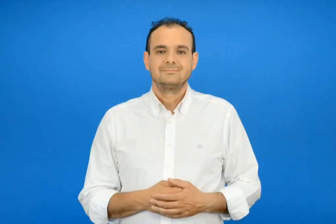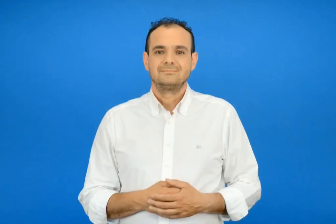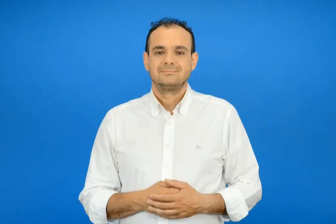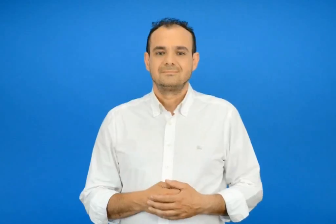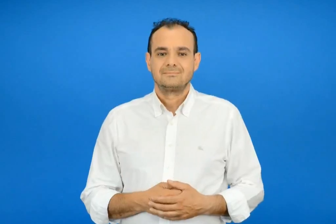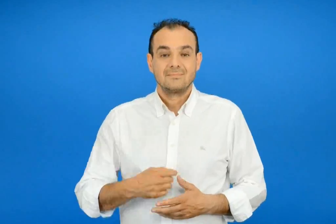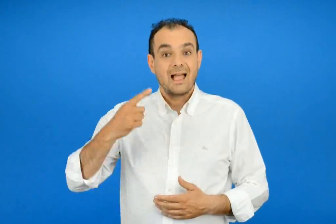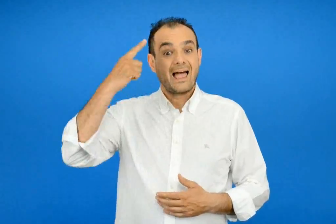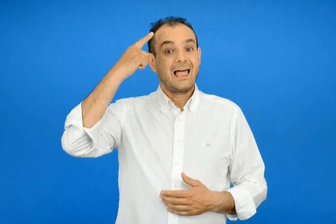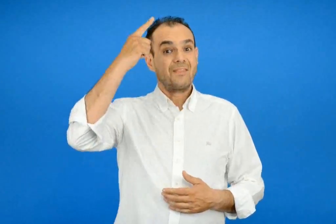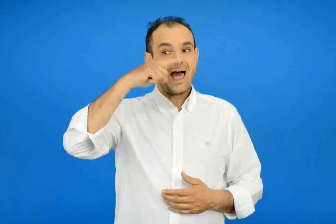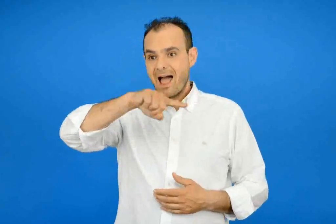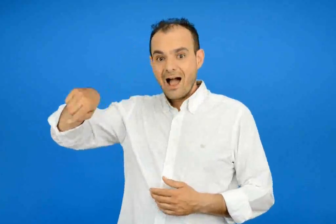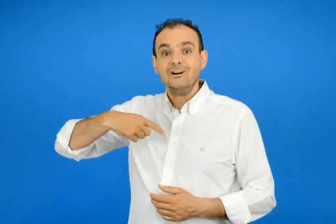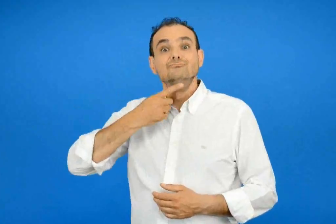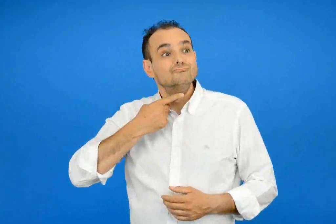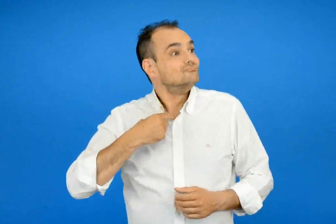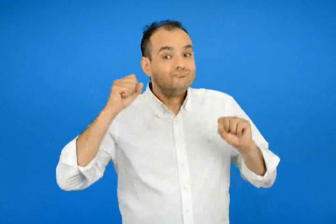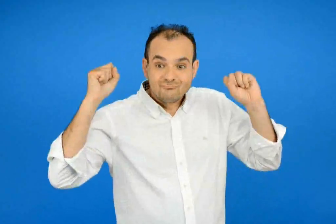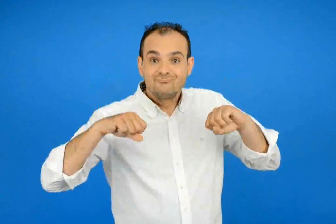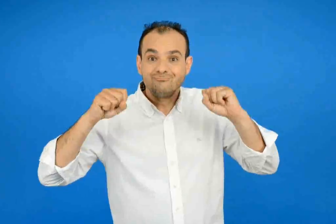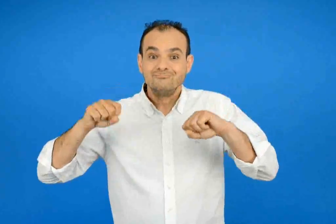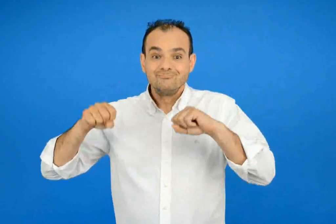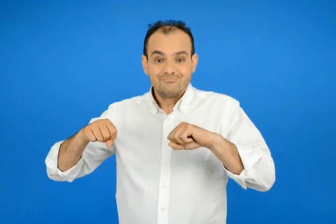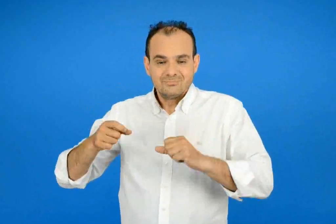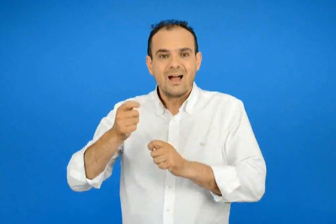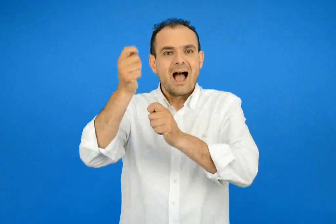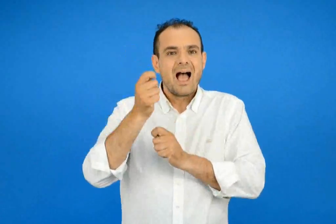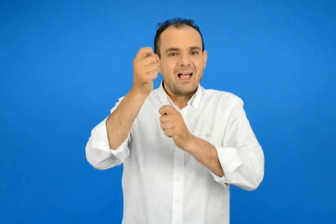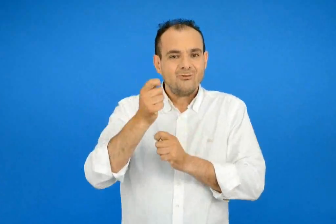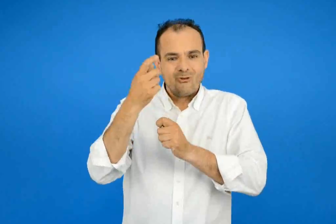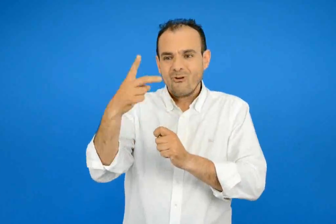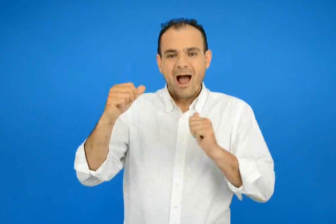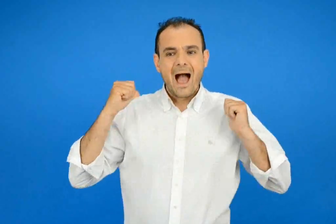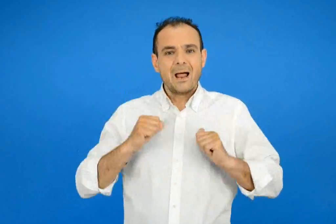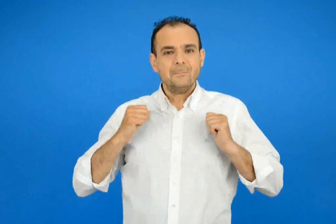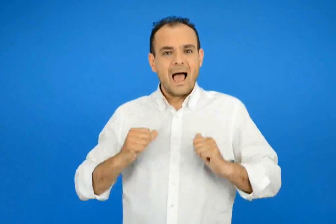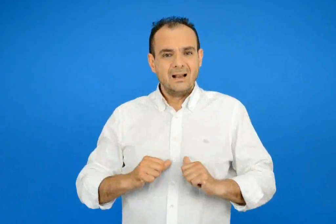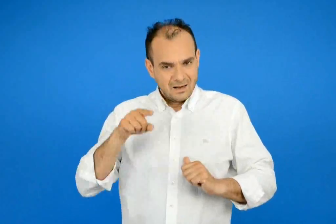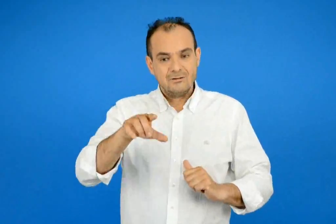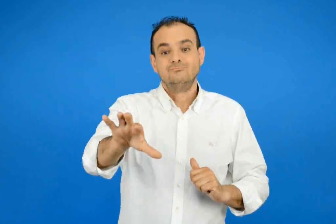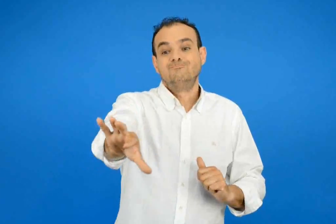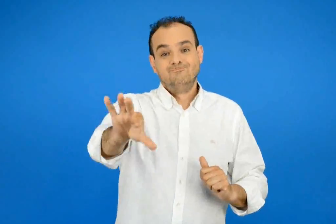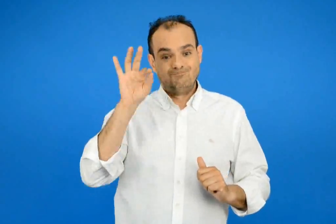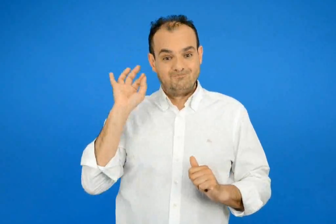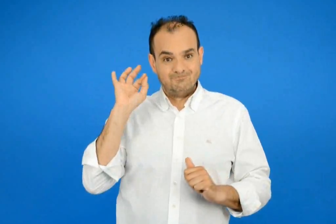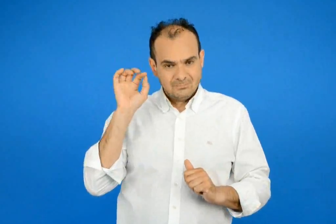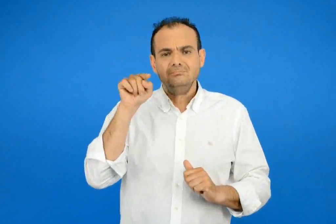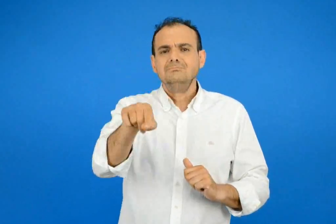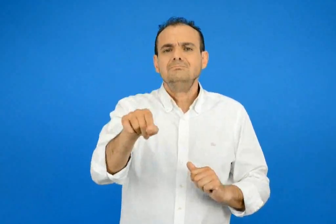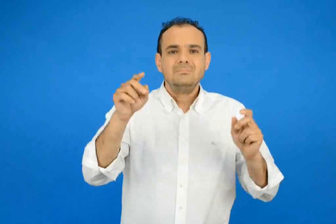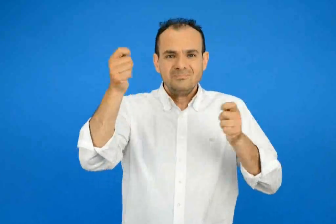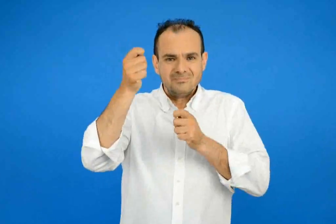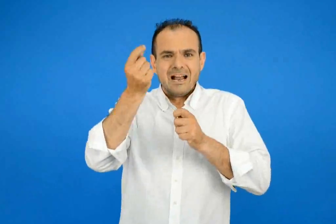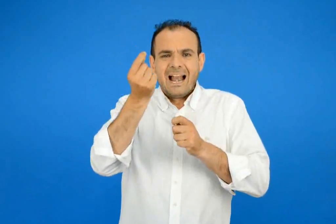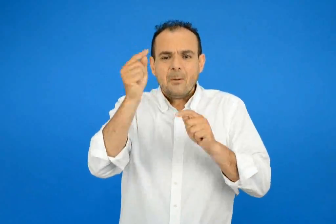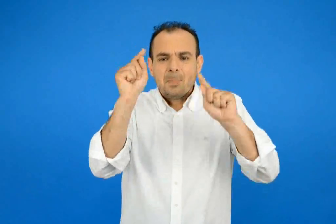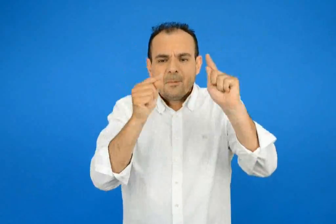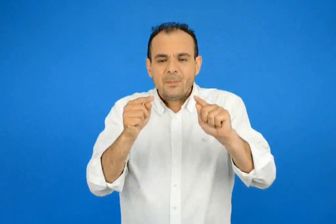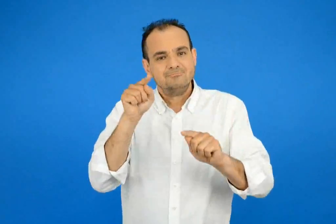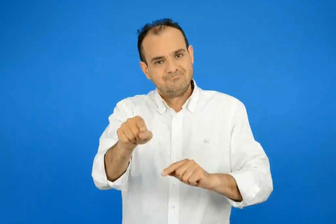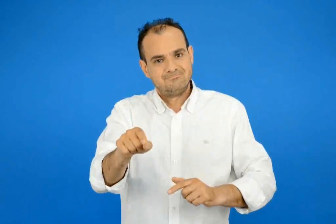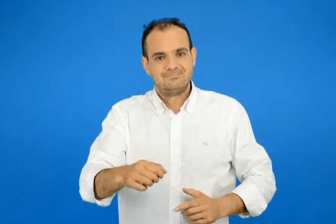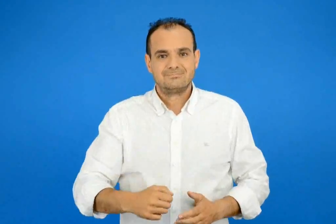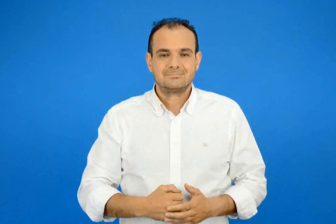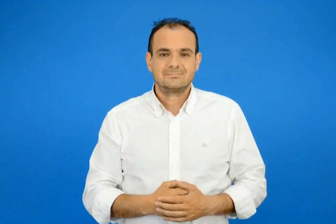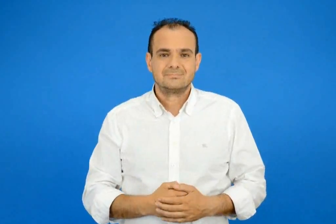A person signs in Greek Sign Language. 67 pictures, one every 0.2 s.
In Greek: η ιδέα τους αρέσει διαλέγουν τον αετό του αρμπεν που έχει τα λιγότερα τραύματα
